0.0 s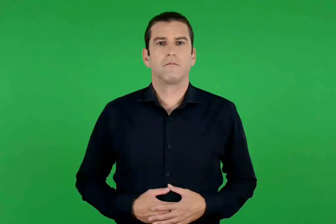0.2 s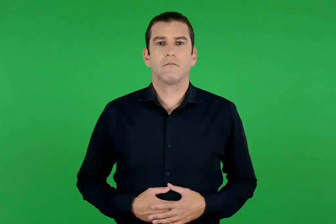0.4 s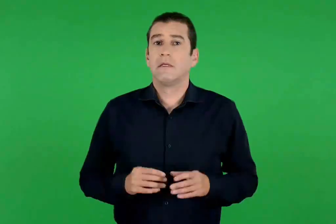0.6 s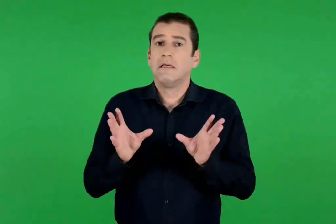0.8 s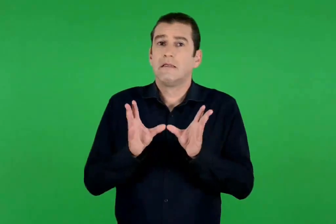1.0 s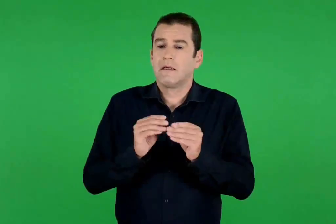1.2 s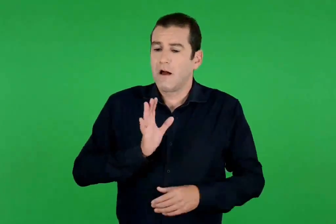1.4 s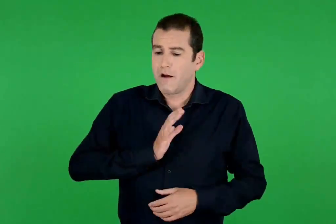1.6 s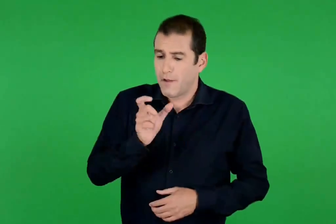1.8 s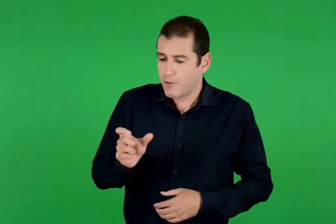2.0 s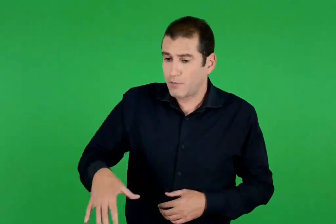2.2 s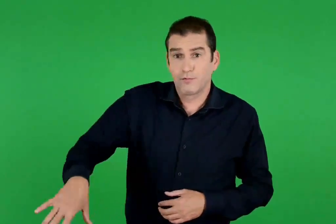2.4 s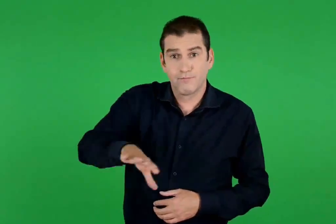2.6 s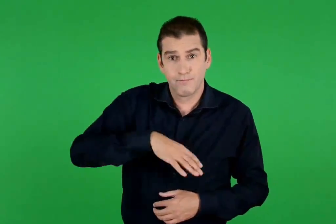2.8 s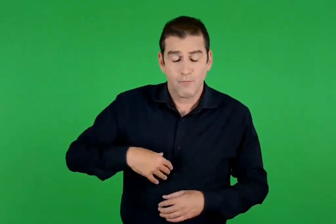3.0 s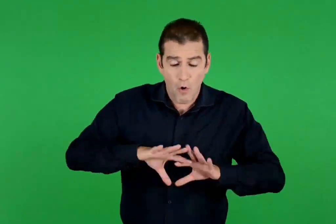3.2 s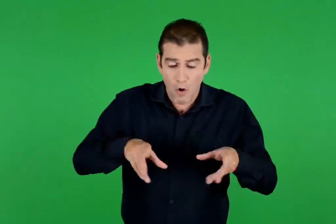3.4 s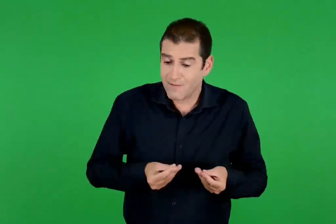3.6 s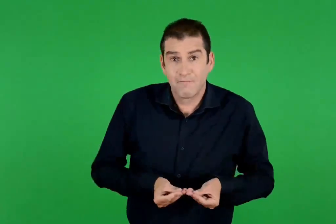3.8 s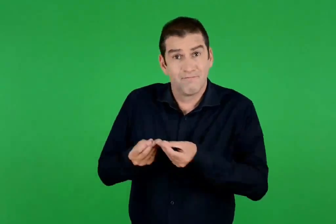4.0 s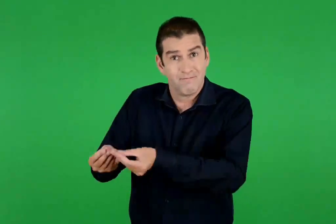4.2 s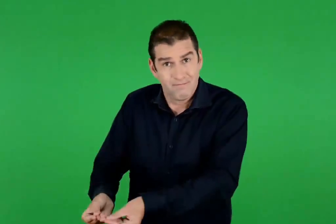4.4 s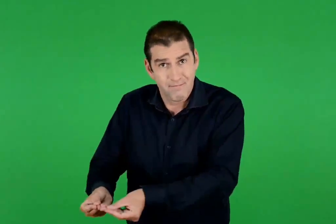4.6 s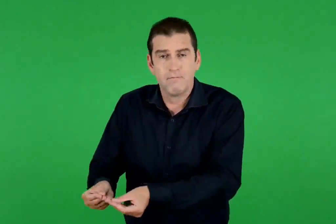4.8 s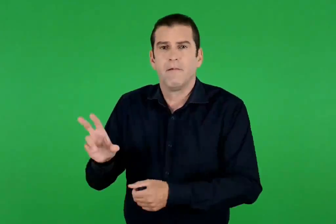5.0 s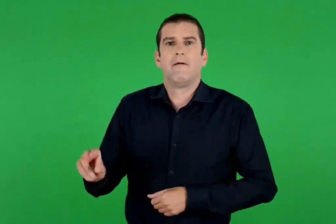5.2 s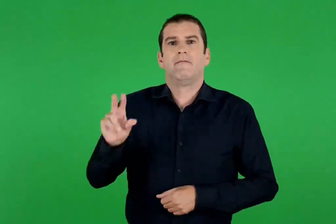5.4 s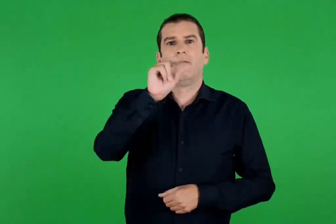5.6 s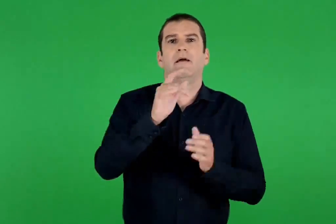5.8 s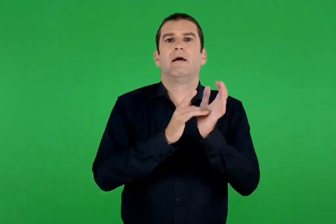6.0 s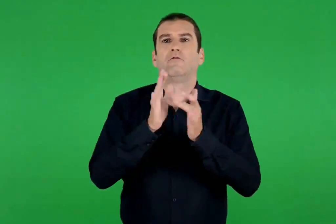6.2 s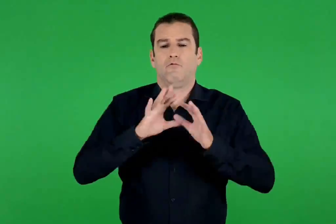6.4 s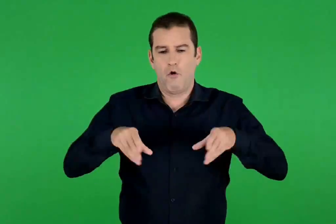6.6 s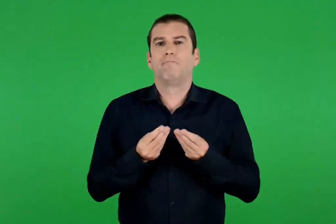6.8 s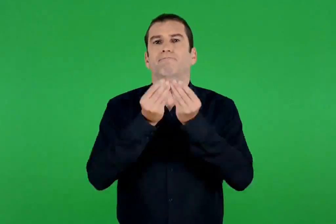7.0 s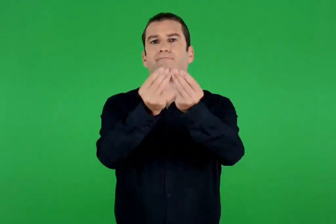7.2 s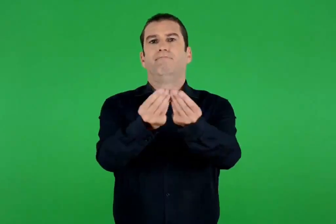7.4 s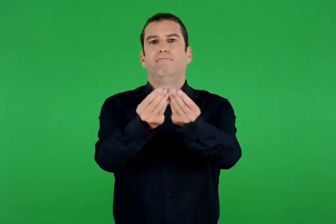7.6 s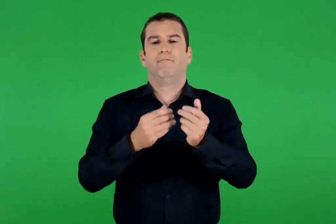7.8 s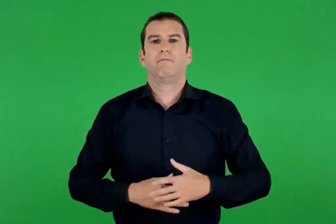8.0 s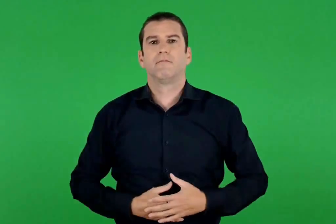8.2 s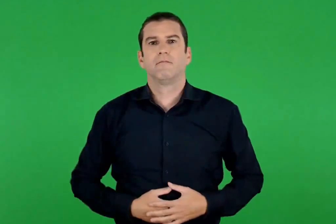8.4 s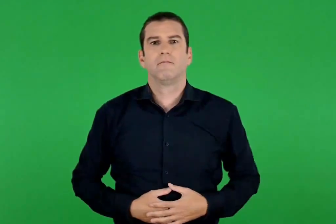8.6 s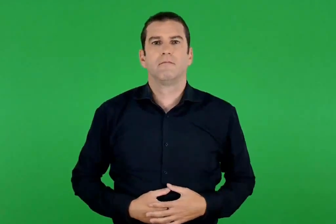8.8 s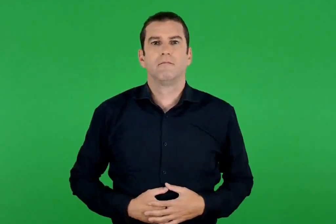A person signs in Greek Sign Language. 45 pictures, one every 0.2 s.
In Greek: και κάνοντας αυτά στους συνανθρώπους μας είναι σαν να τα κάνουμε στον χριστό
